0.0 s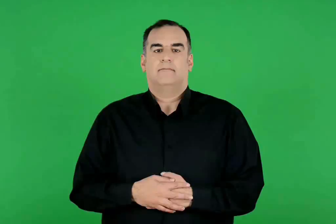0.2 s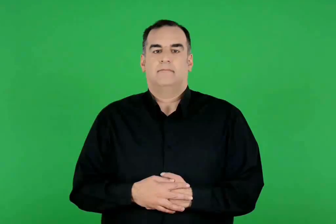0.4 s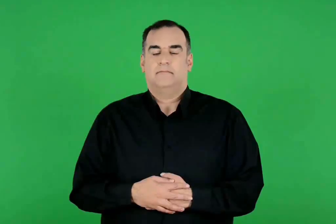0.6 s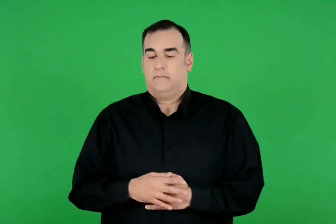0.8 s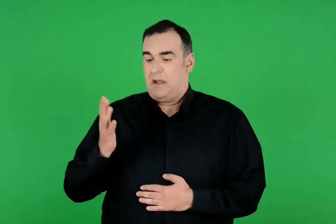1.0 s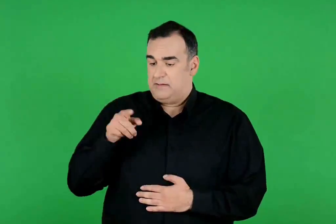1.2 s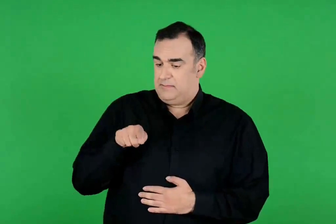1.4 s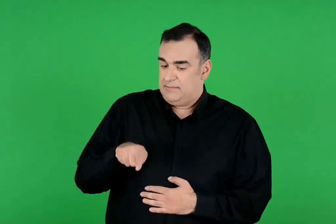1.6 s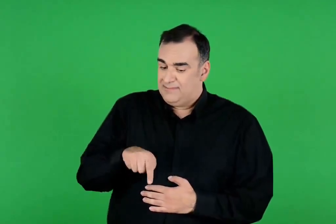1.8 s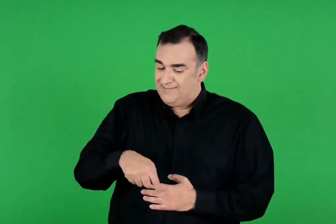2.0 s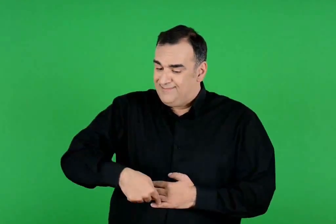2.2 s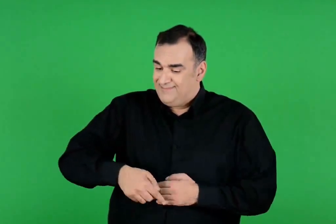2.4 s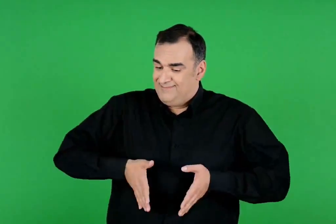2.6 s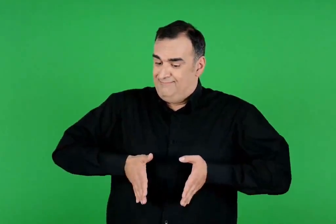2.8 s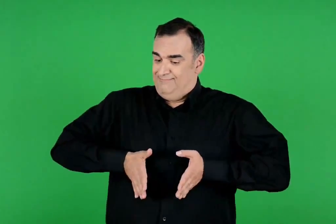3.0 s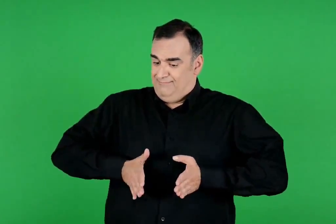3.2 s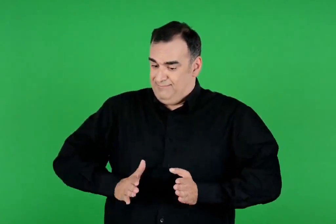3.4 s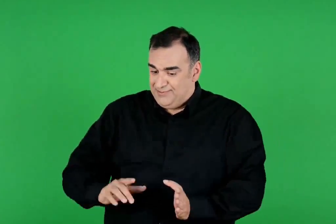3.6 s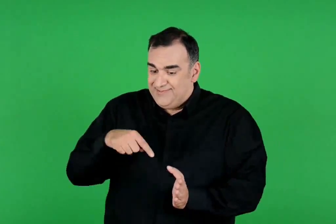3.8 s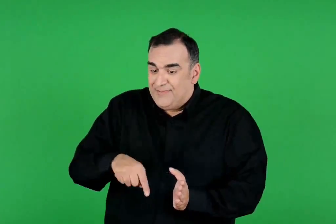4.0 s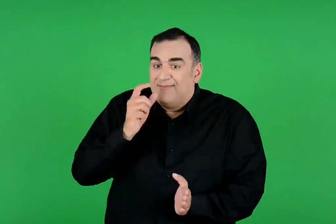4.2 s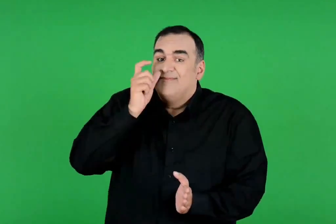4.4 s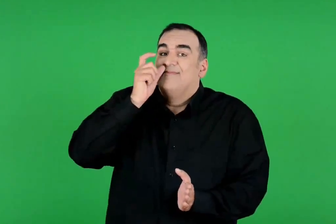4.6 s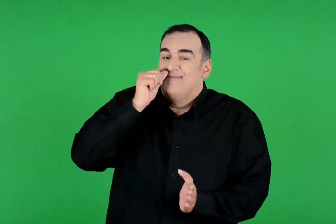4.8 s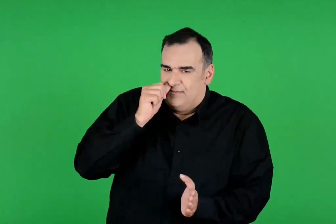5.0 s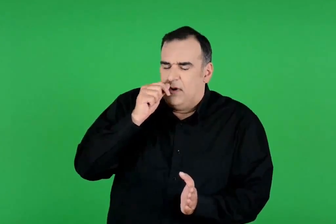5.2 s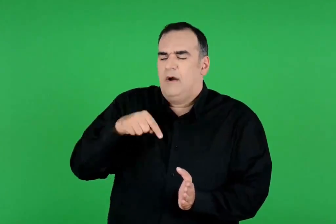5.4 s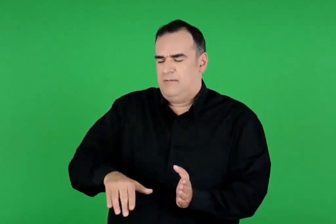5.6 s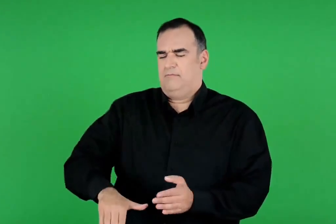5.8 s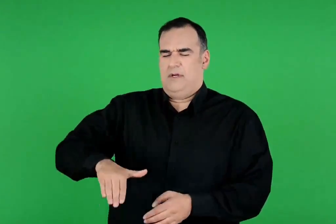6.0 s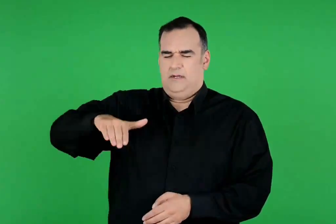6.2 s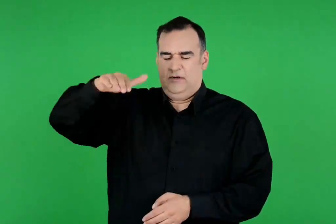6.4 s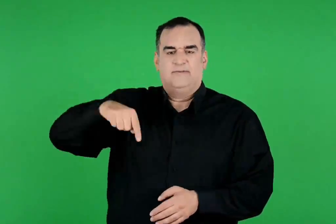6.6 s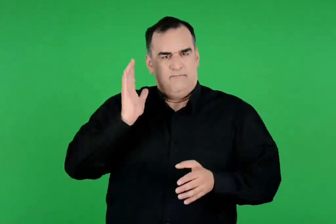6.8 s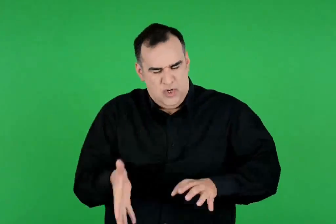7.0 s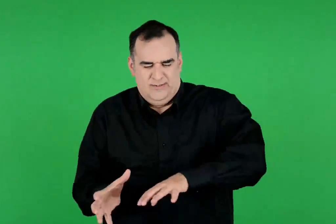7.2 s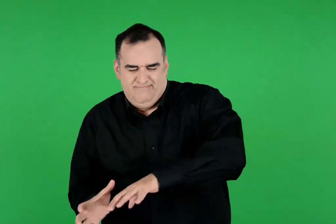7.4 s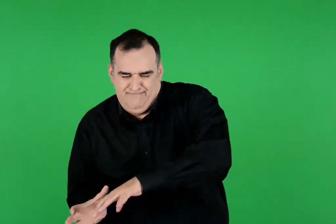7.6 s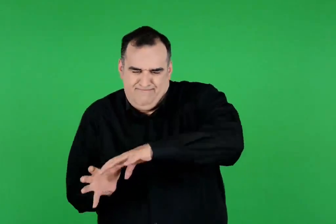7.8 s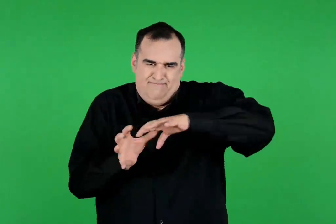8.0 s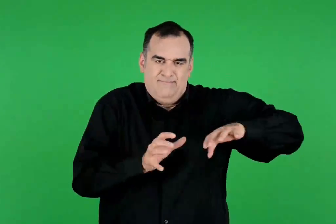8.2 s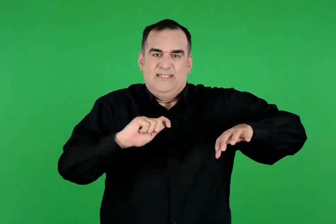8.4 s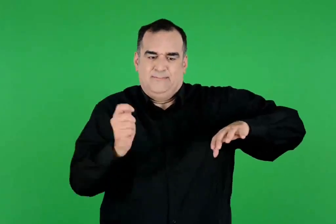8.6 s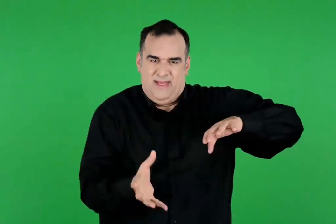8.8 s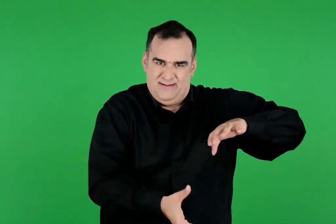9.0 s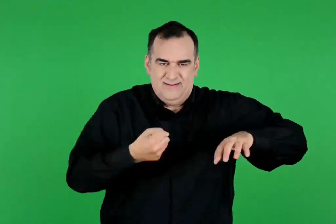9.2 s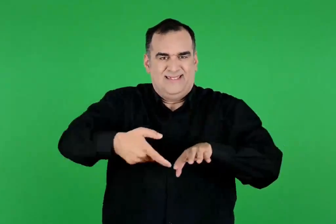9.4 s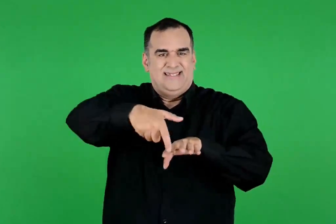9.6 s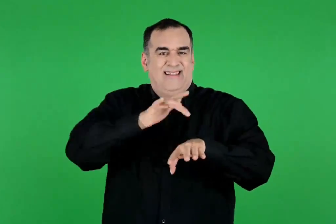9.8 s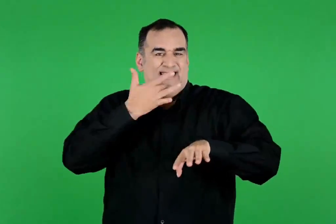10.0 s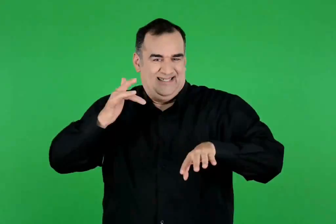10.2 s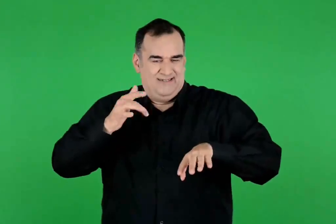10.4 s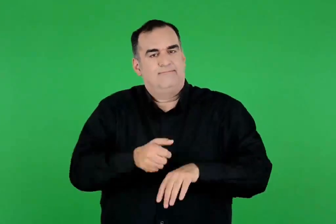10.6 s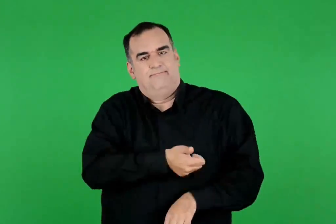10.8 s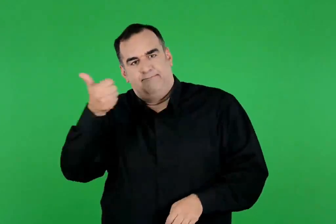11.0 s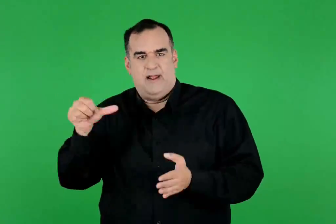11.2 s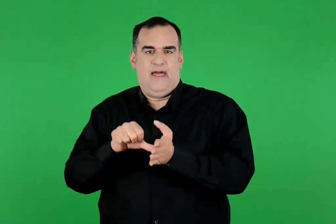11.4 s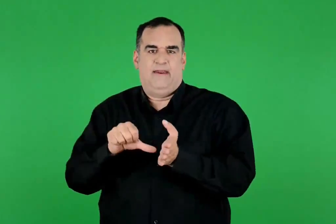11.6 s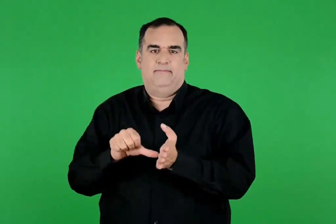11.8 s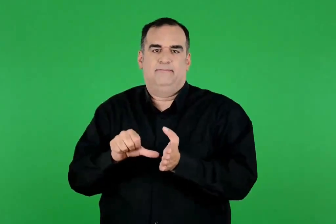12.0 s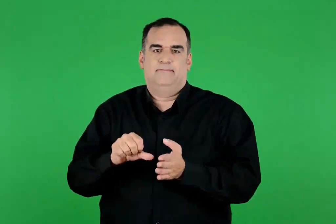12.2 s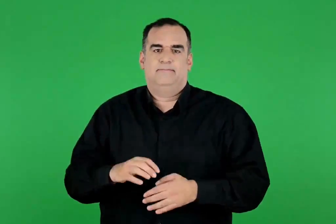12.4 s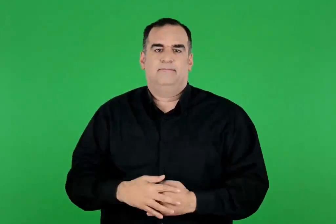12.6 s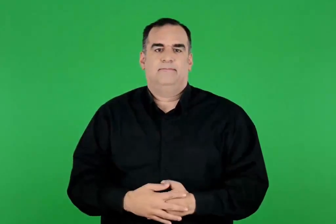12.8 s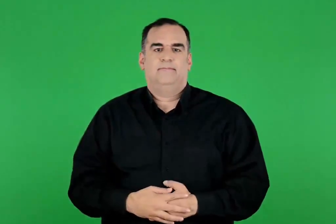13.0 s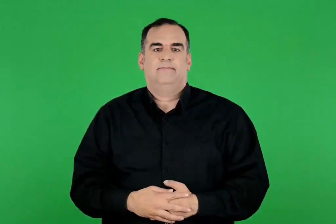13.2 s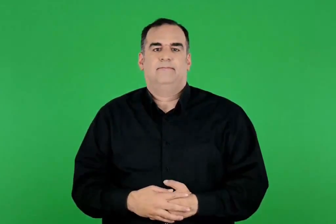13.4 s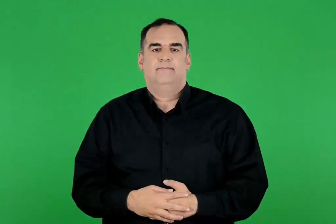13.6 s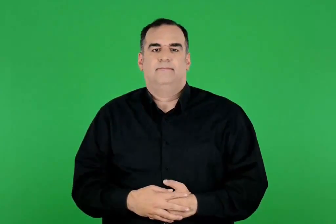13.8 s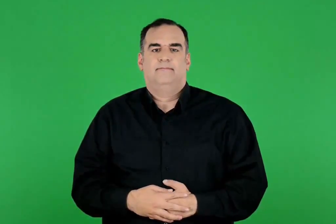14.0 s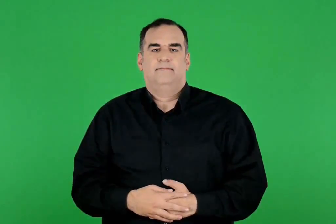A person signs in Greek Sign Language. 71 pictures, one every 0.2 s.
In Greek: αν το παιδί που θα γεννήσεις είναι αγόρι , όταν θα μεγαλώσει και θα μπορέσει να σηκώσει τον βράχο , να πάρει το σπαθί και τα σανδάλια μου και να έρθει στην αθήνα
